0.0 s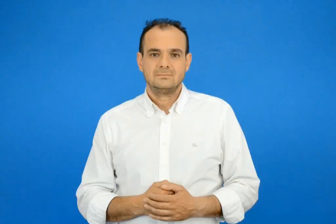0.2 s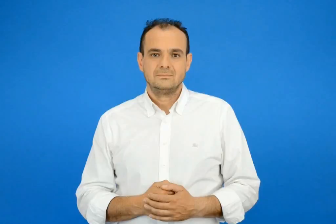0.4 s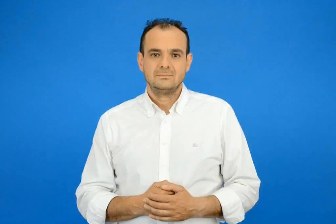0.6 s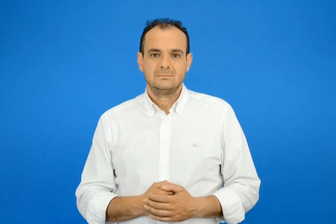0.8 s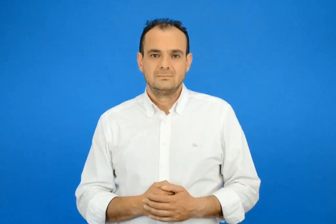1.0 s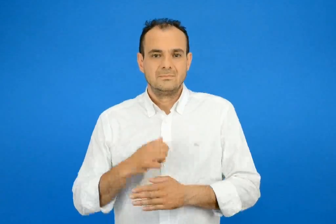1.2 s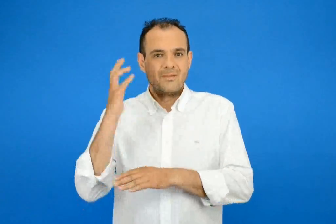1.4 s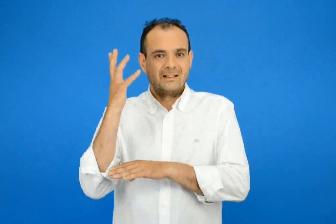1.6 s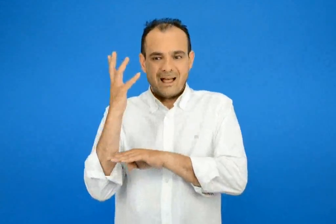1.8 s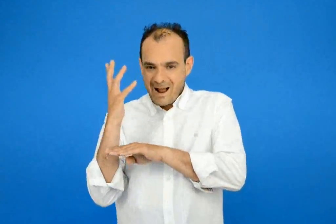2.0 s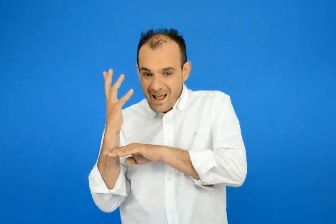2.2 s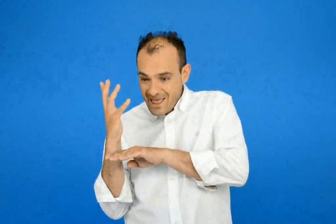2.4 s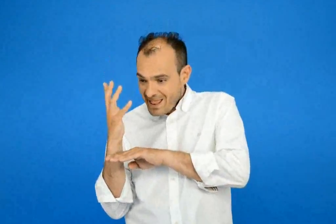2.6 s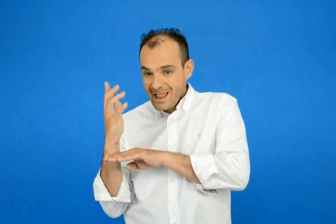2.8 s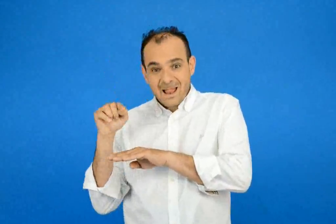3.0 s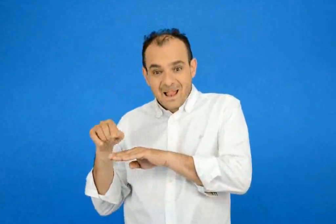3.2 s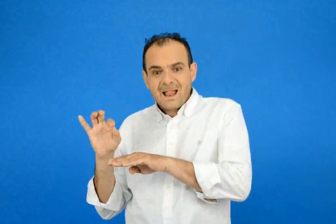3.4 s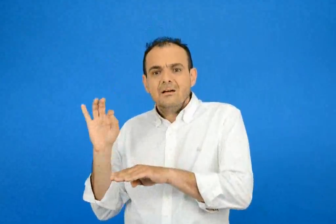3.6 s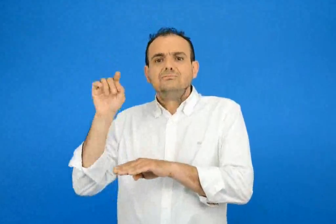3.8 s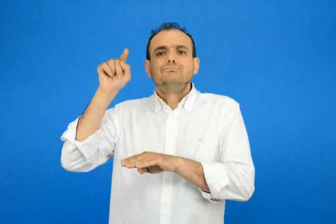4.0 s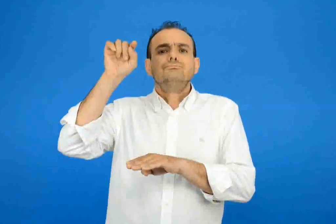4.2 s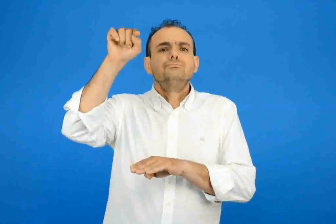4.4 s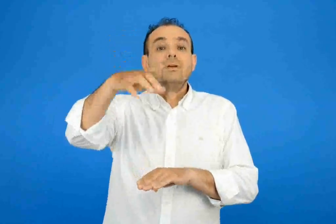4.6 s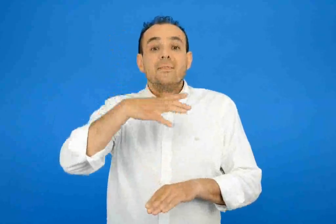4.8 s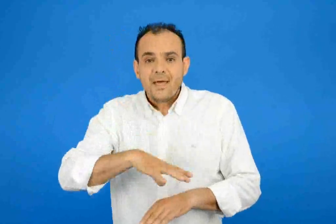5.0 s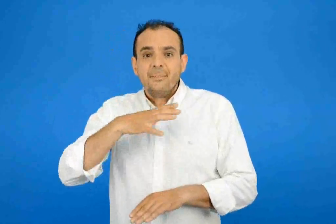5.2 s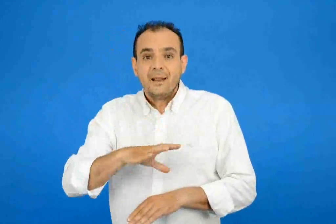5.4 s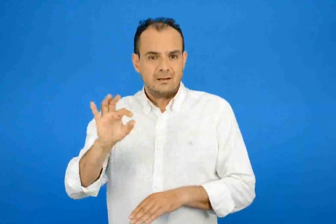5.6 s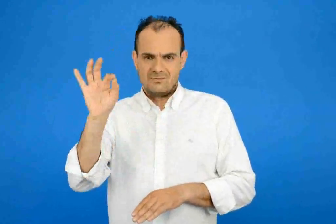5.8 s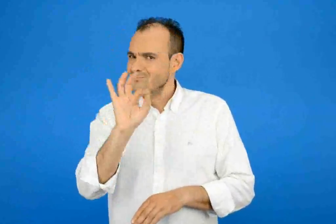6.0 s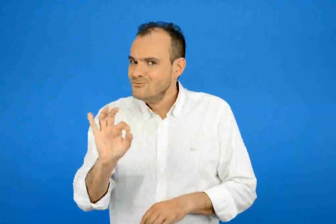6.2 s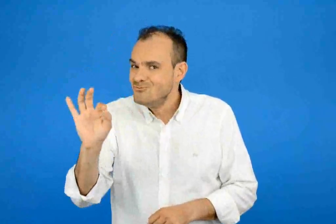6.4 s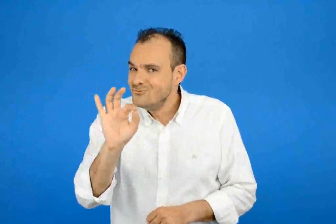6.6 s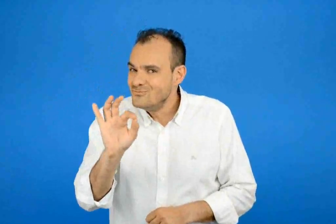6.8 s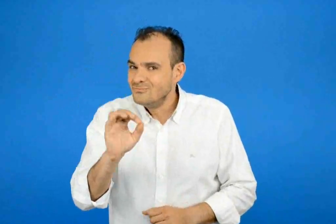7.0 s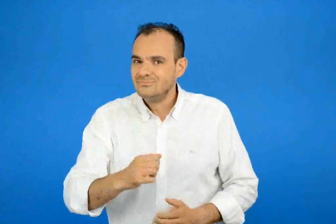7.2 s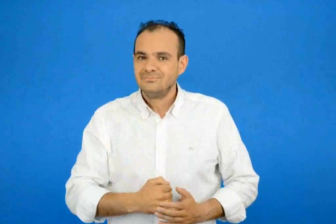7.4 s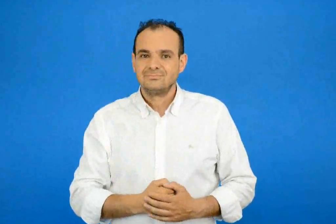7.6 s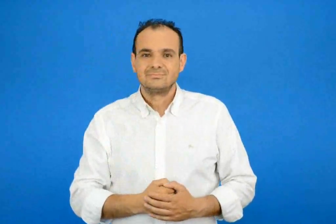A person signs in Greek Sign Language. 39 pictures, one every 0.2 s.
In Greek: που θέλει να φτάσει το δεντράκι ;
